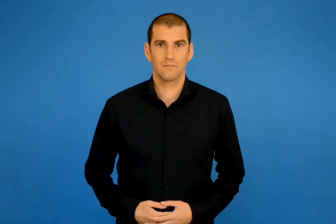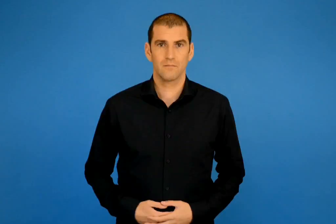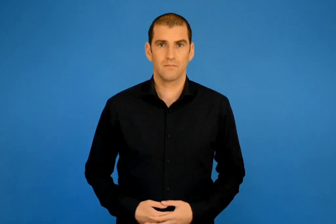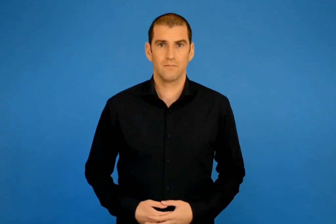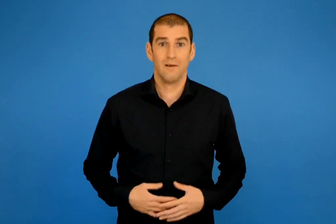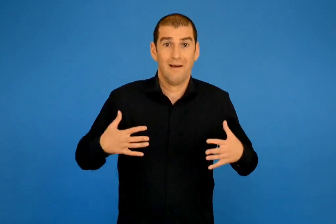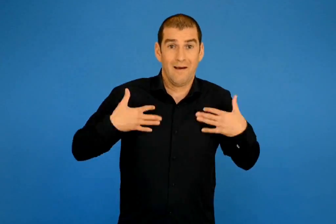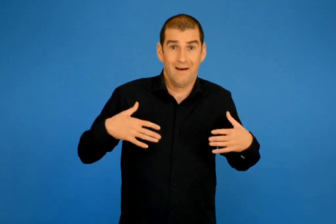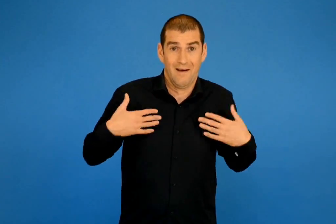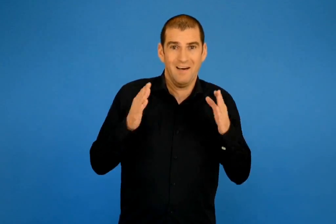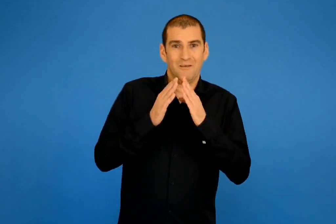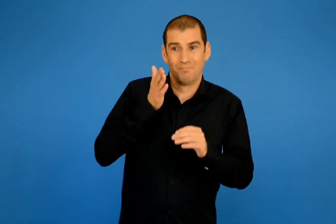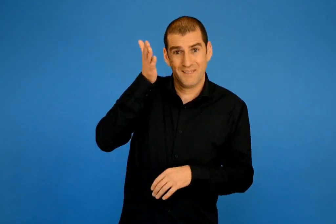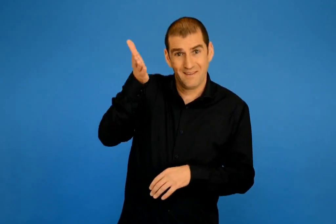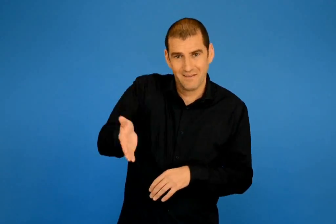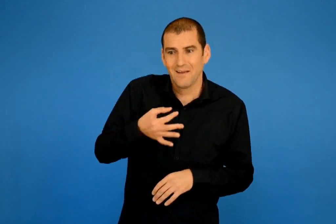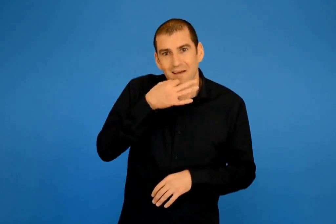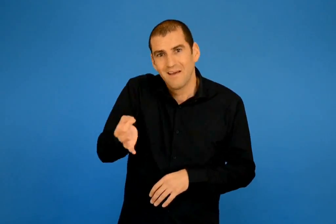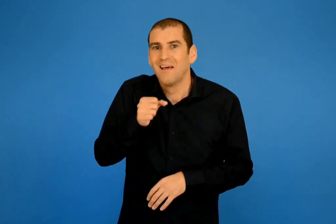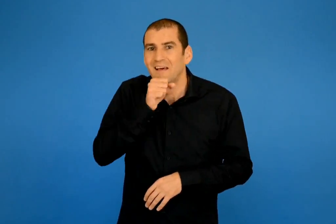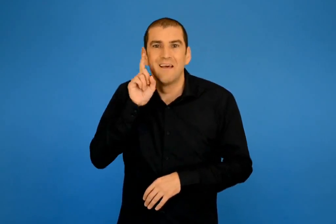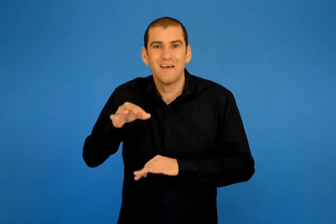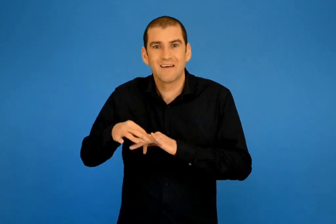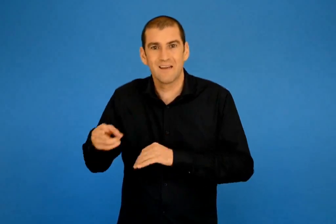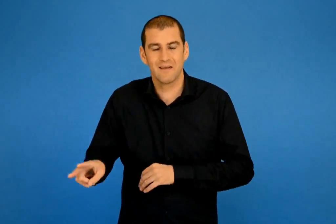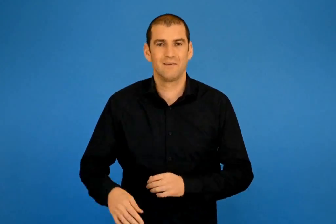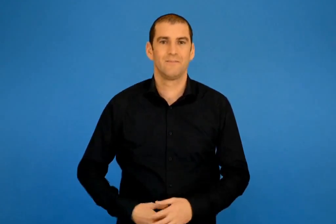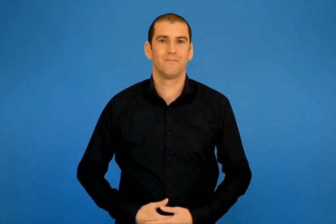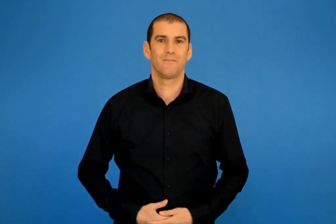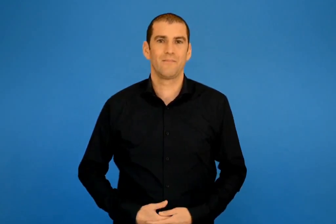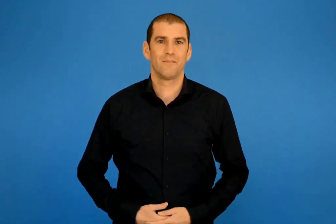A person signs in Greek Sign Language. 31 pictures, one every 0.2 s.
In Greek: χαρούμενος πάει στο σπίτι και λέει στη γριά του
